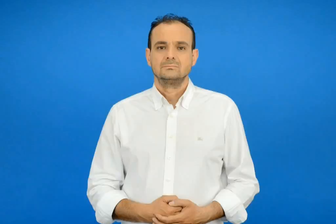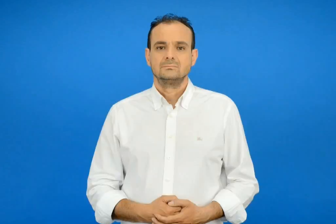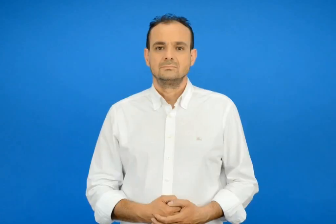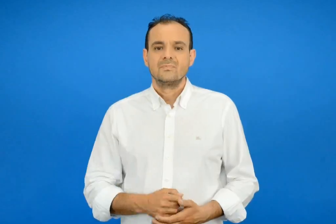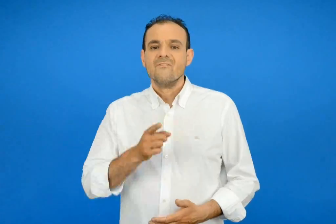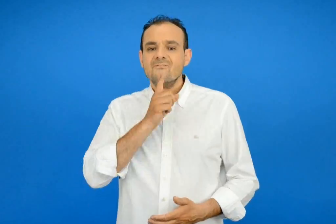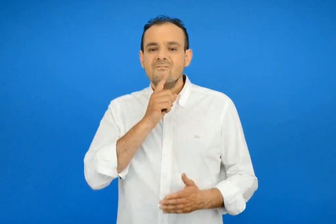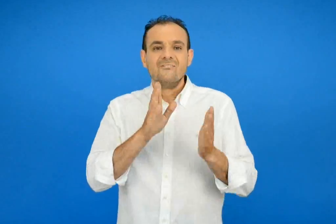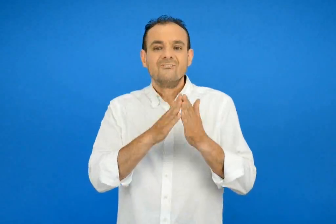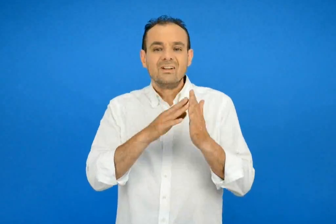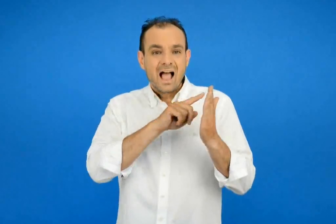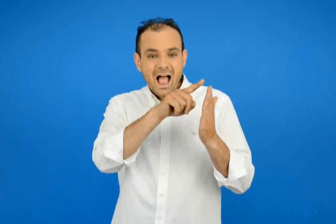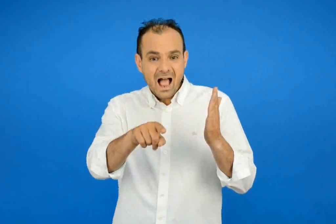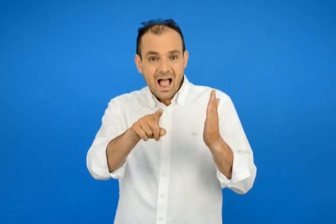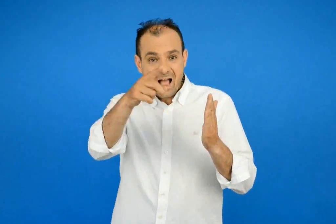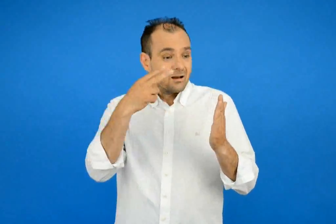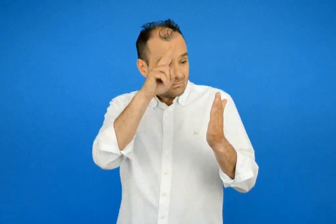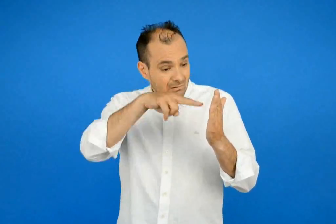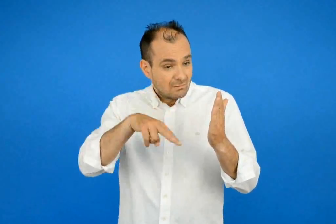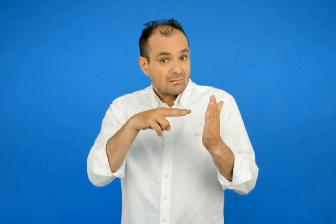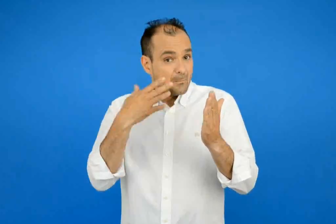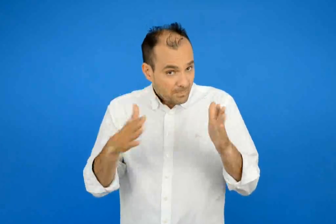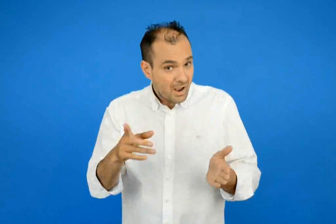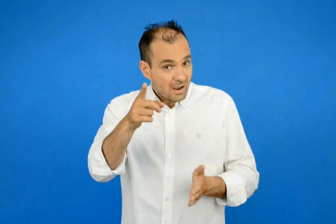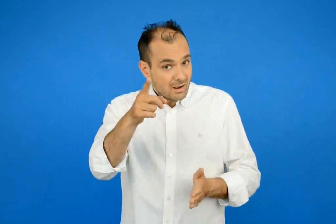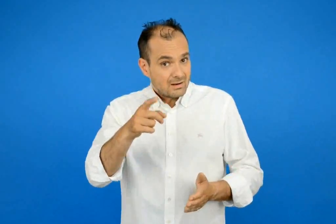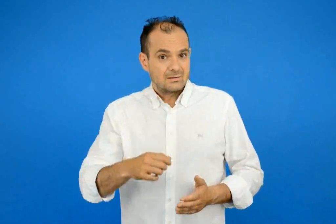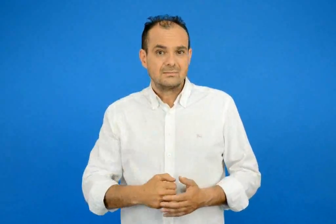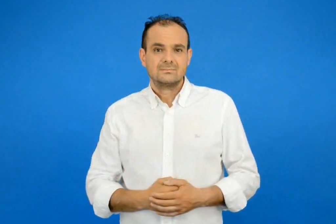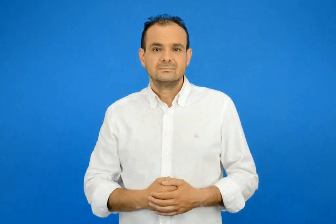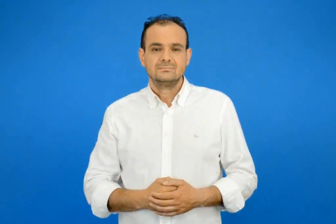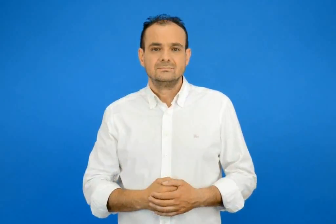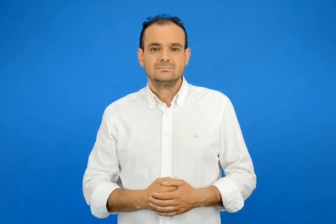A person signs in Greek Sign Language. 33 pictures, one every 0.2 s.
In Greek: έχεις δει η χρησιμοποιήσει ποτέ τέτοια βιβλία ;
